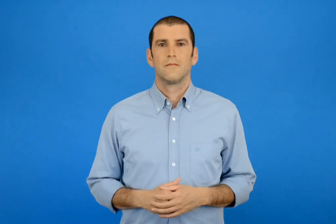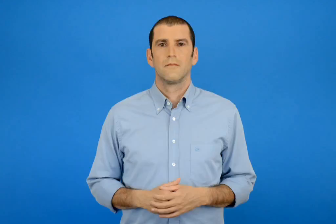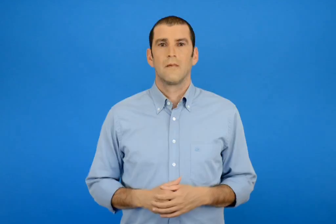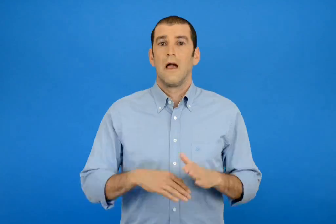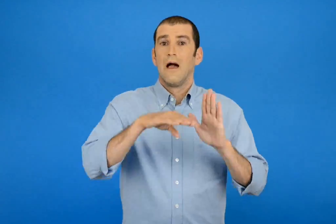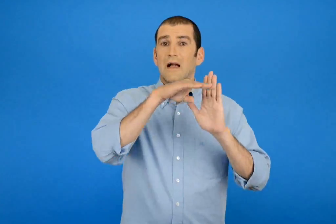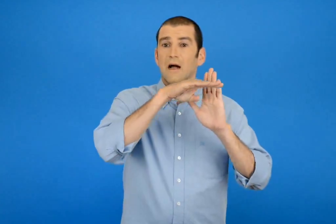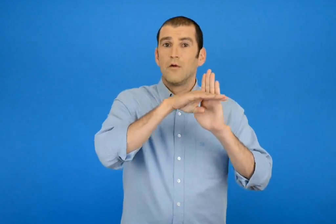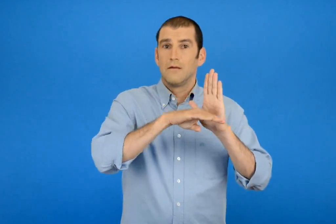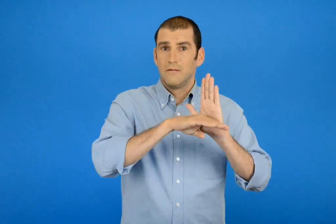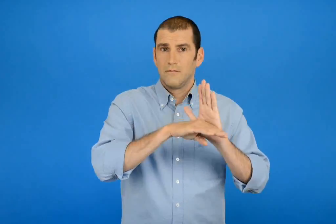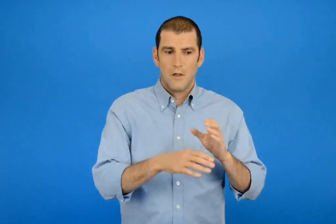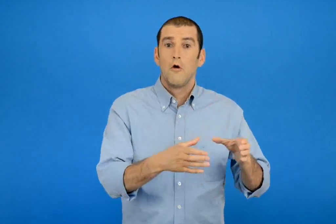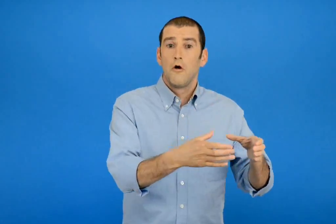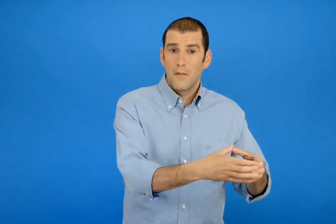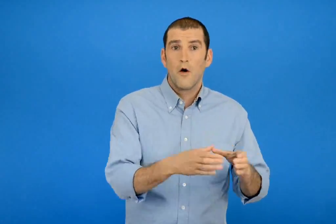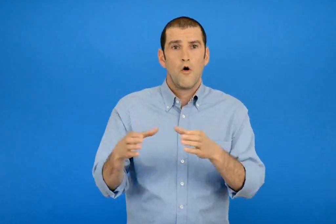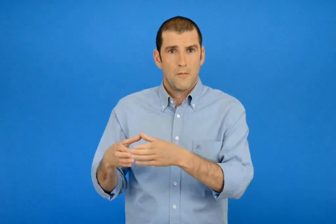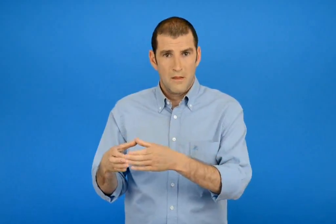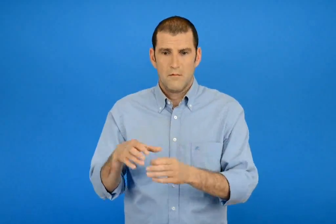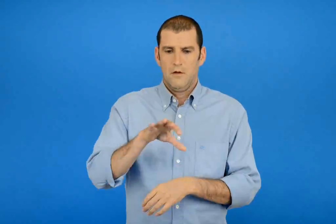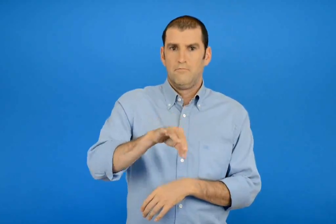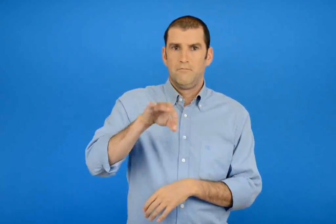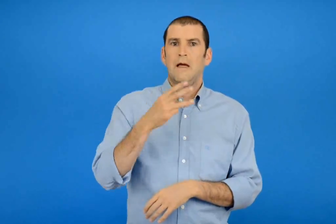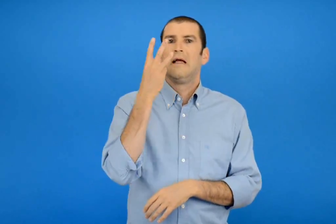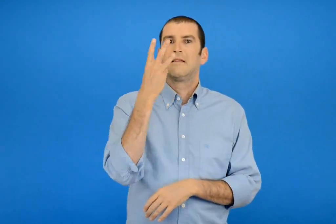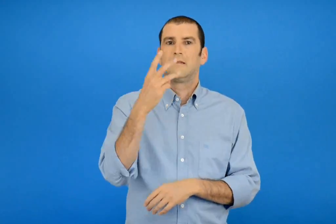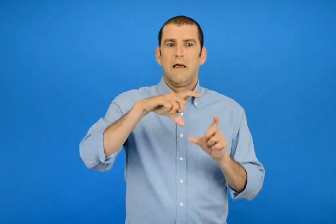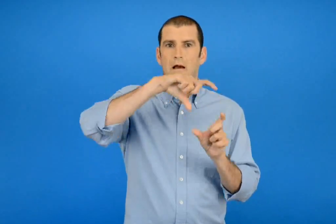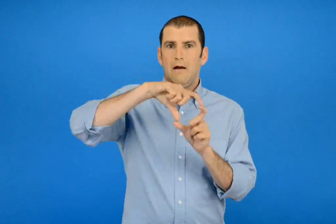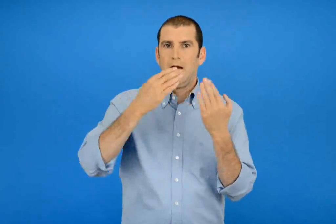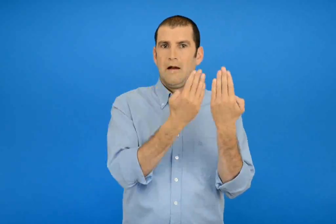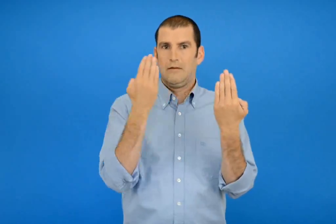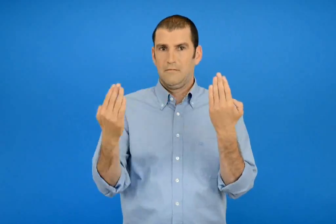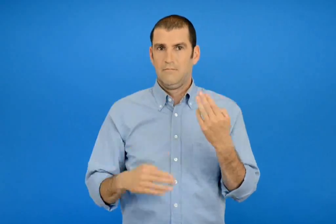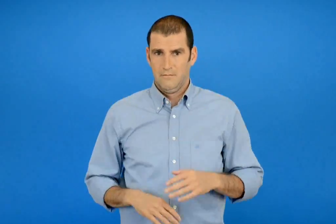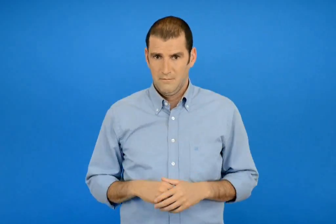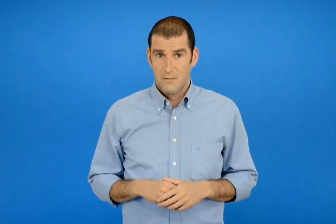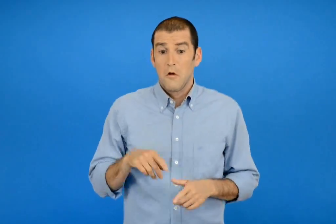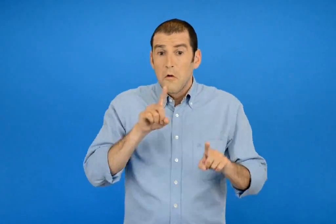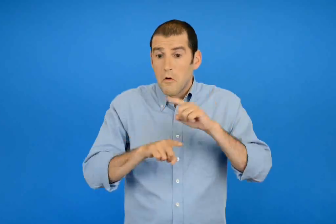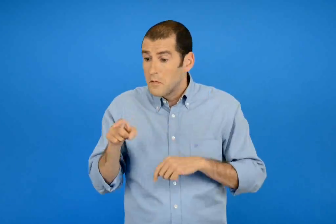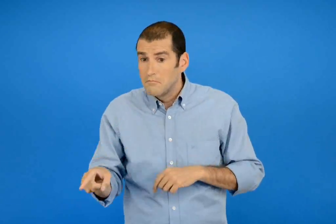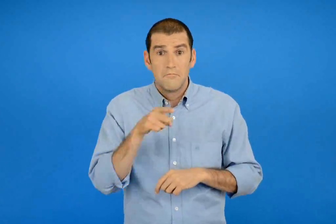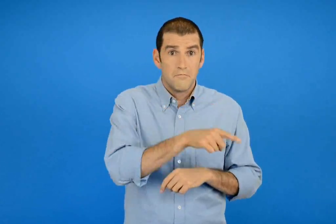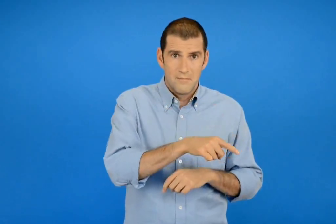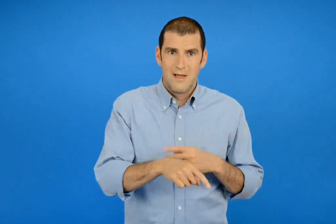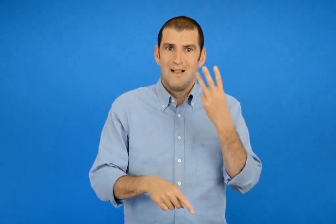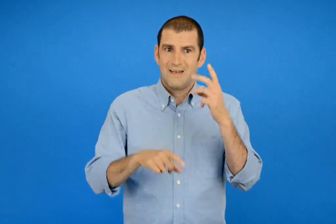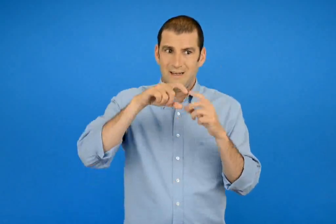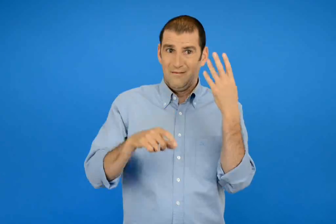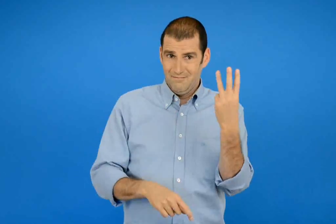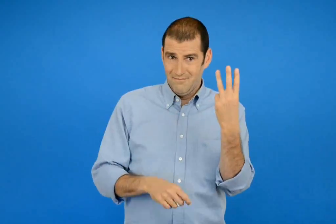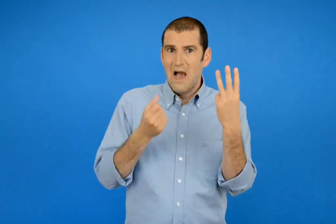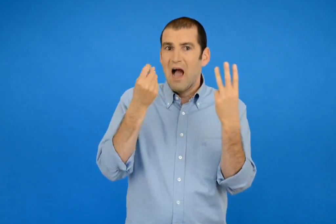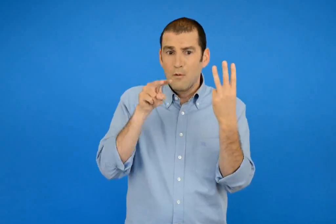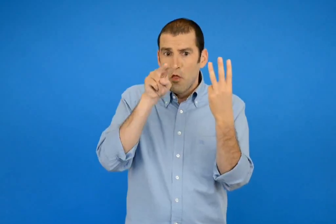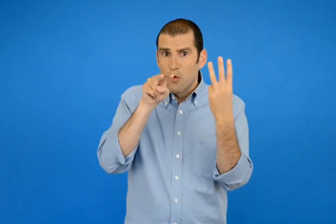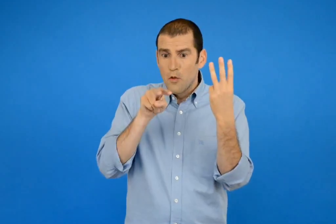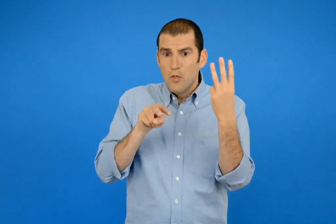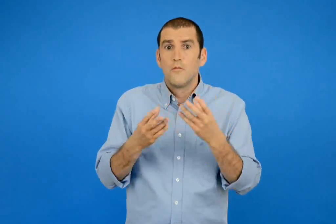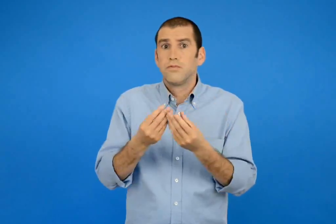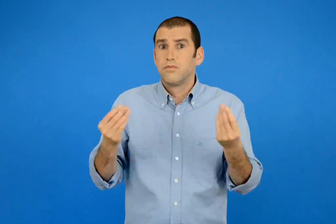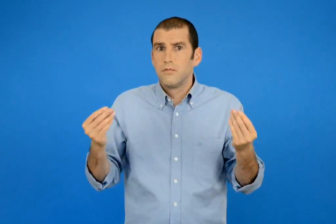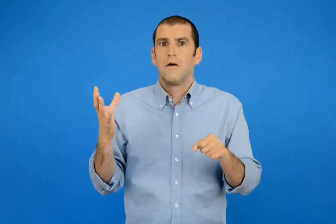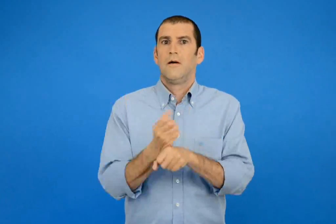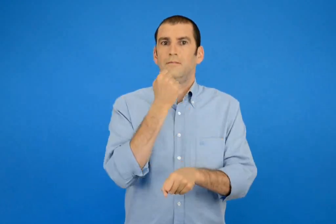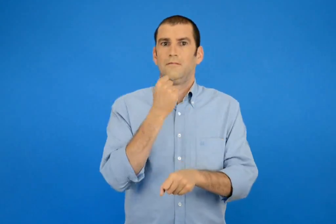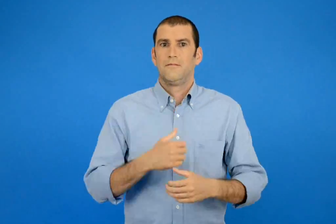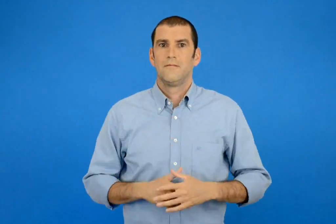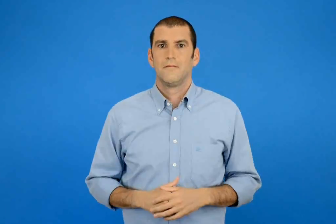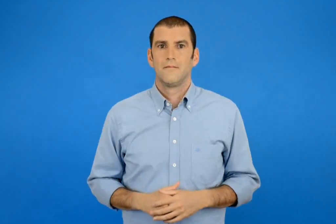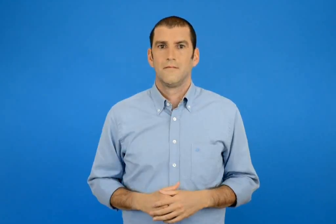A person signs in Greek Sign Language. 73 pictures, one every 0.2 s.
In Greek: κανόνας κάθε ομάδα επιλεγεί 3 κάρτες οποία ομάδα φτιάξει πρώτη περισσότερους διψήφιους αριθμούς με τις 3 κάρτες που διάλεξε κερδίζει
